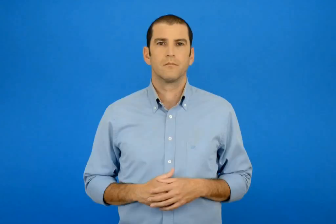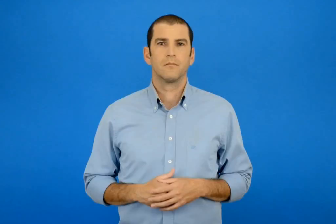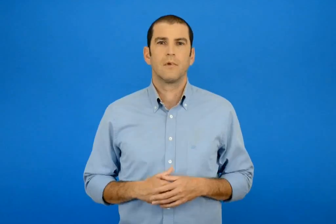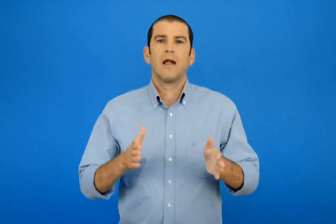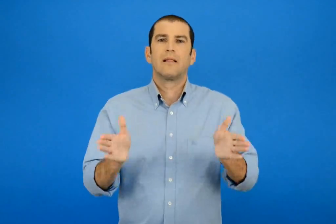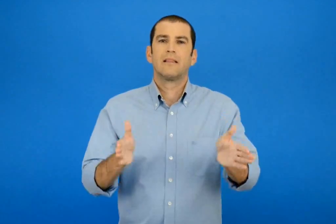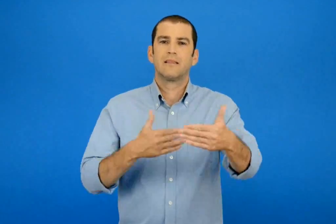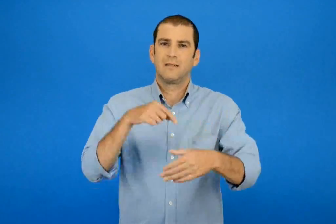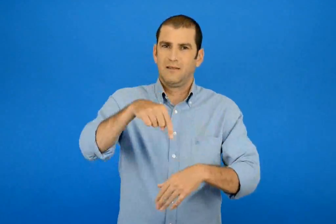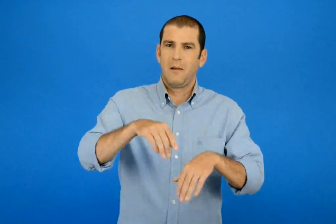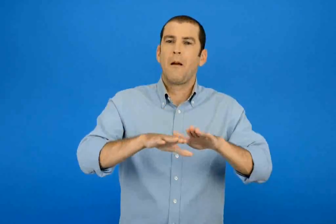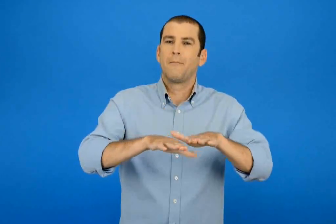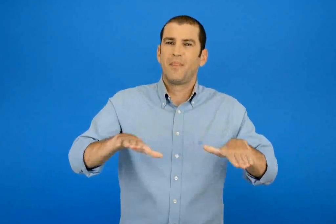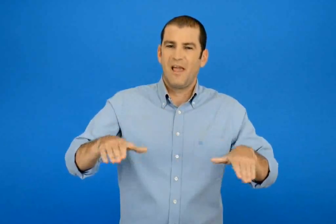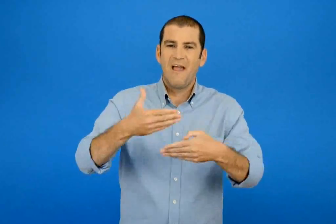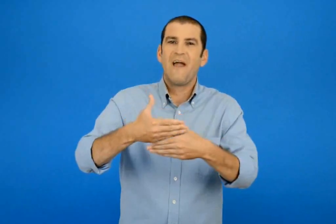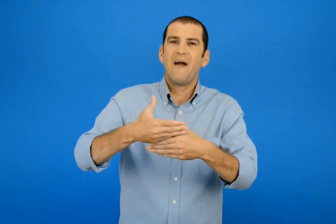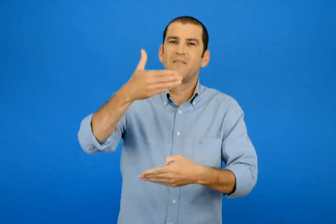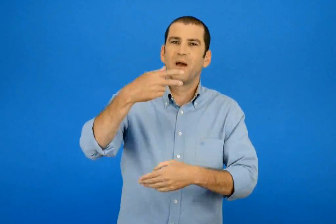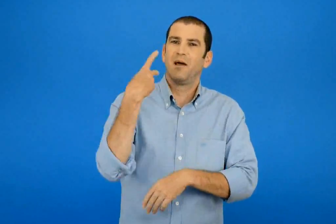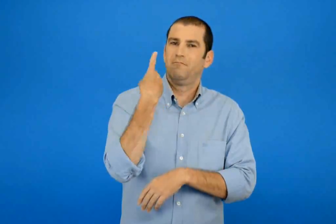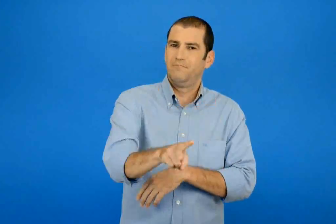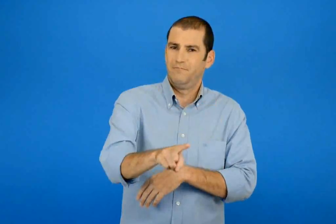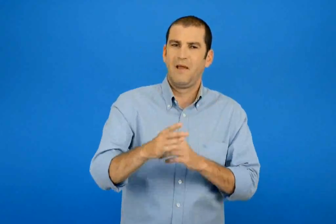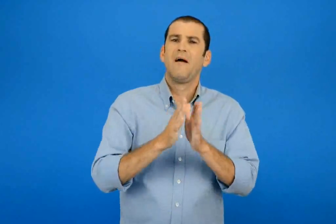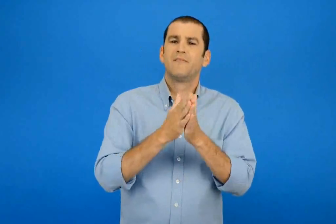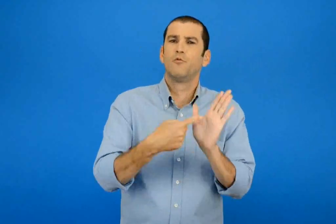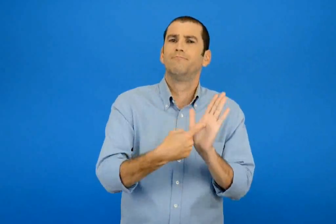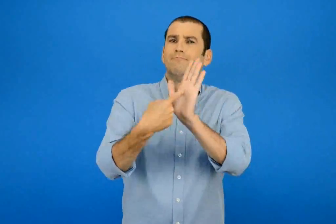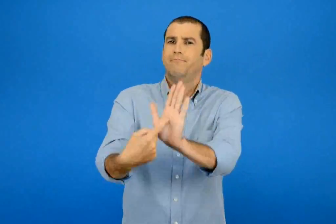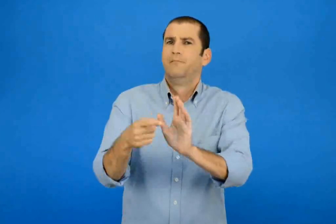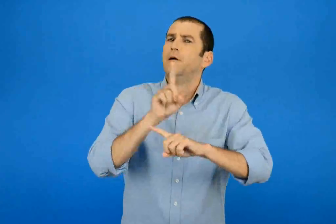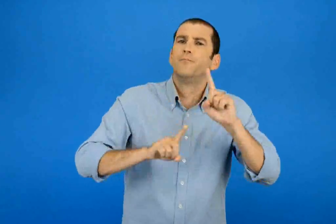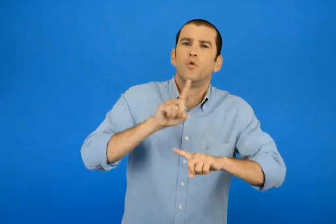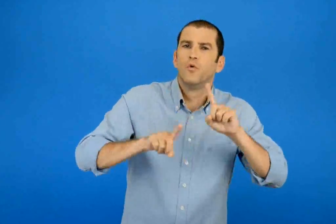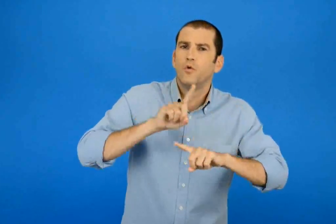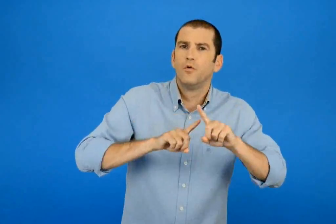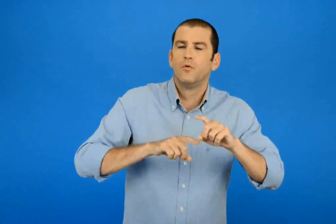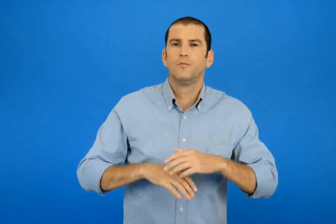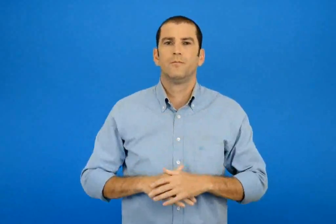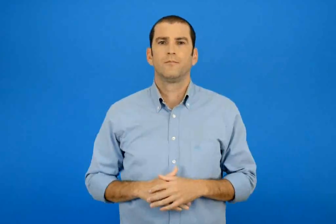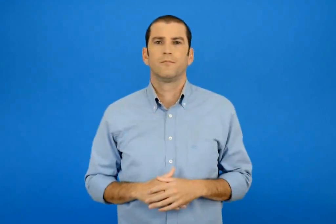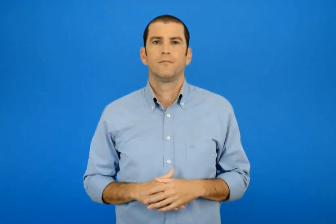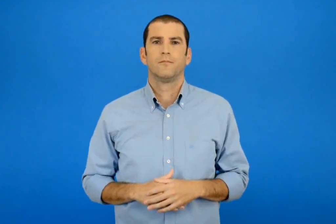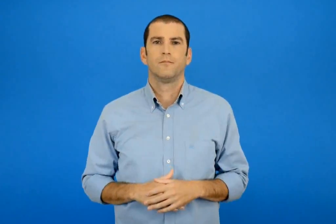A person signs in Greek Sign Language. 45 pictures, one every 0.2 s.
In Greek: ποιό βιβλίο παρουσιάζουν τα παιδιά της τάξης στην εφημερίδα τους ;
